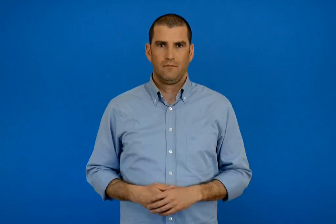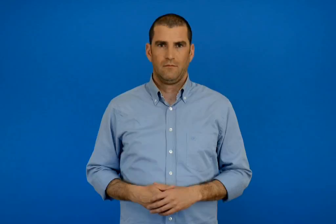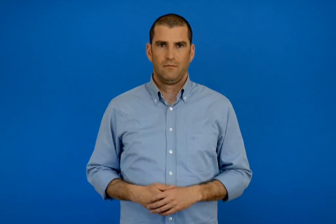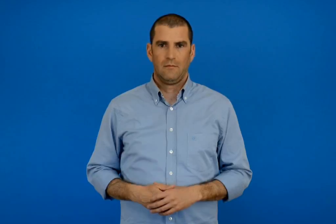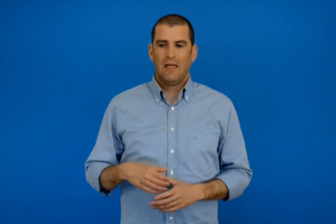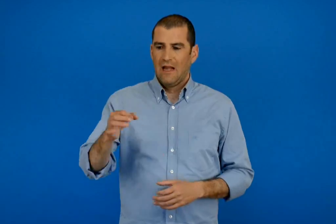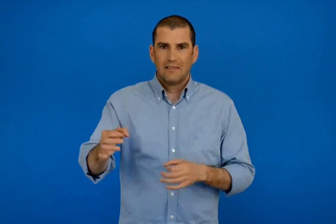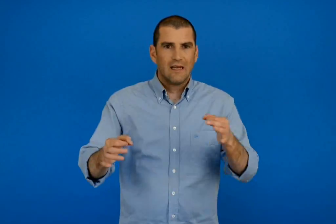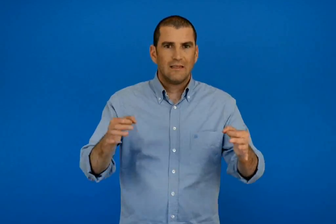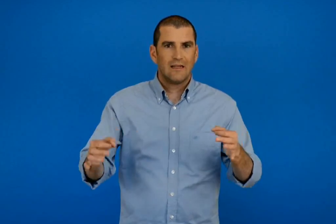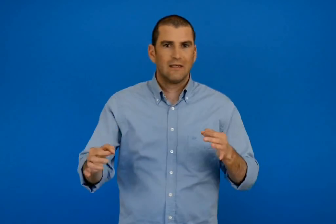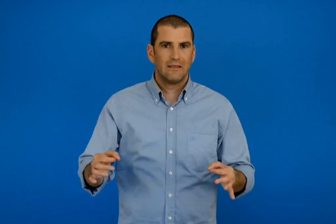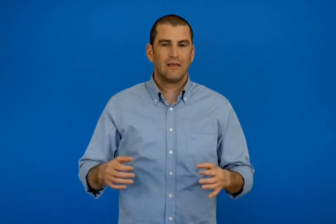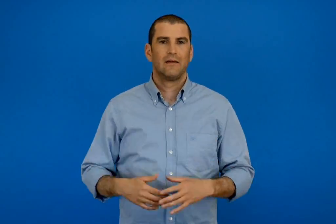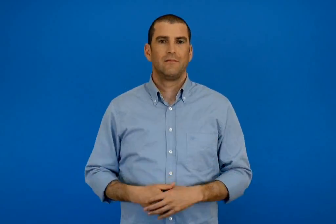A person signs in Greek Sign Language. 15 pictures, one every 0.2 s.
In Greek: νησιά
